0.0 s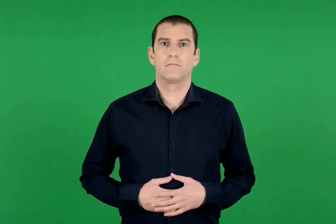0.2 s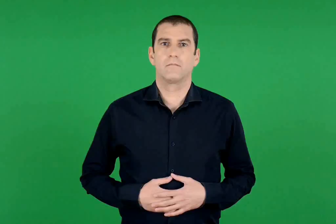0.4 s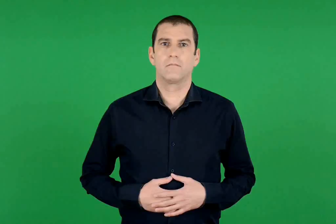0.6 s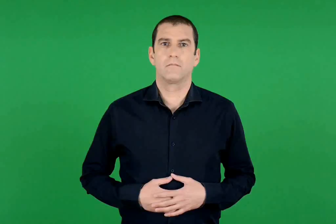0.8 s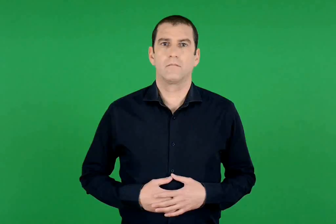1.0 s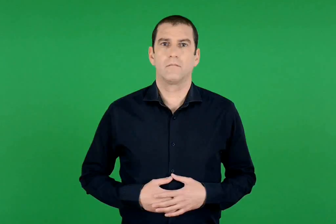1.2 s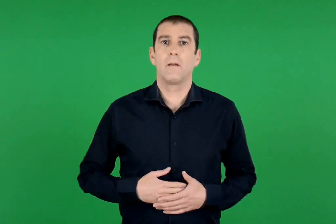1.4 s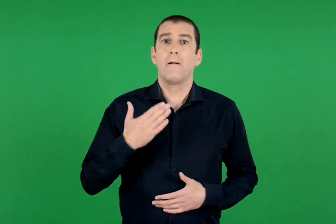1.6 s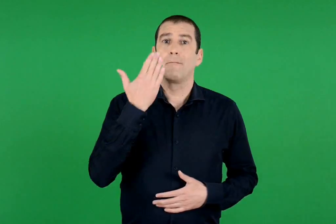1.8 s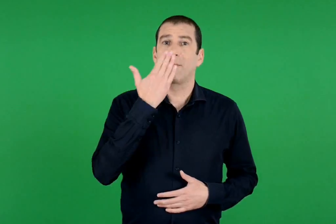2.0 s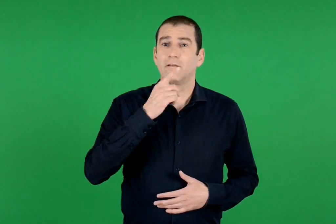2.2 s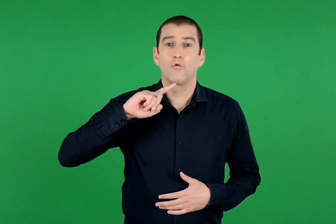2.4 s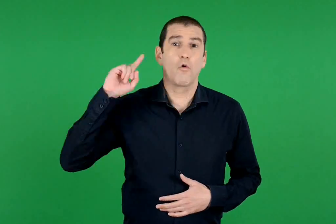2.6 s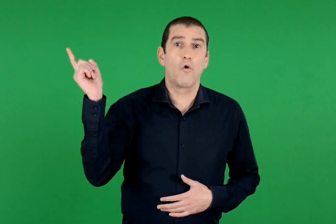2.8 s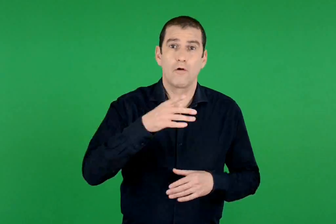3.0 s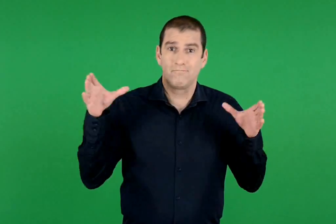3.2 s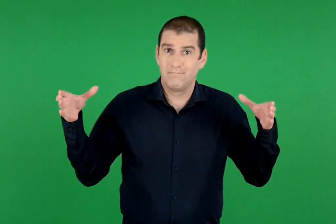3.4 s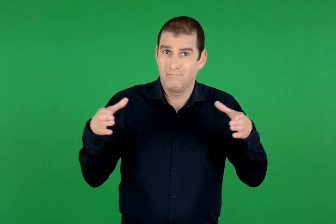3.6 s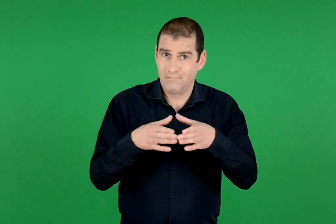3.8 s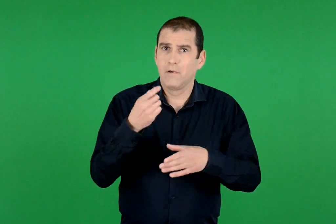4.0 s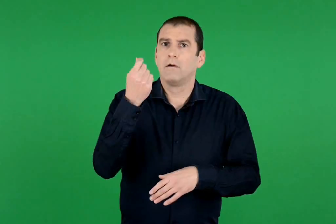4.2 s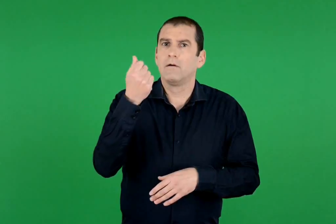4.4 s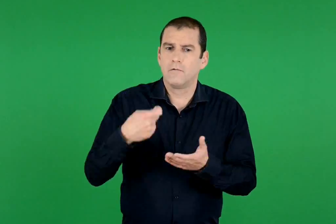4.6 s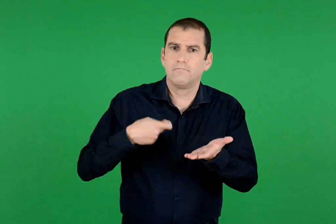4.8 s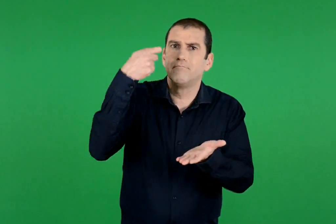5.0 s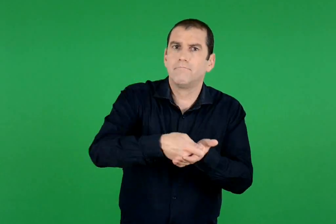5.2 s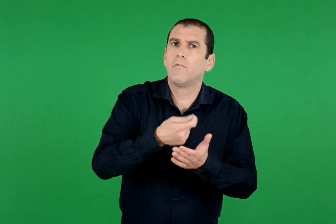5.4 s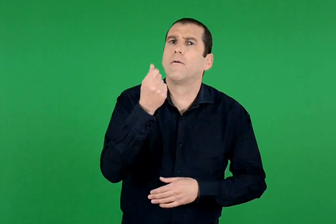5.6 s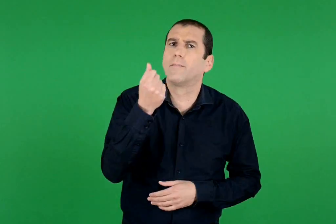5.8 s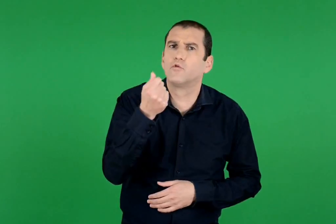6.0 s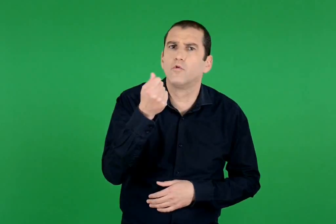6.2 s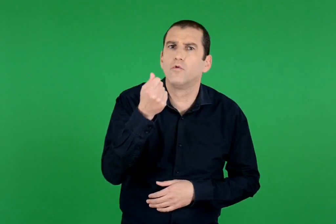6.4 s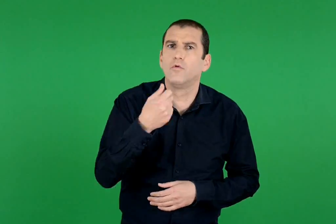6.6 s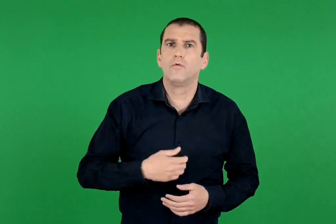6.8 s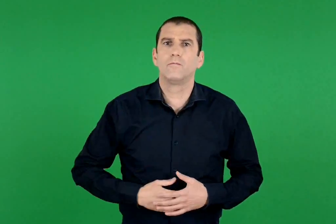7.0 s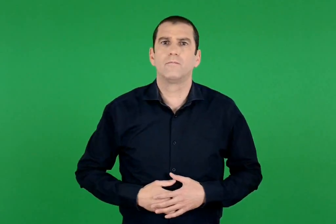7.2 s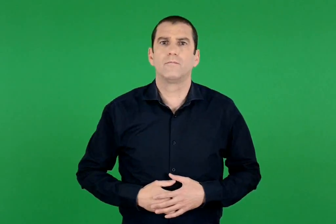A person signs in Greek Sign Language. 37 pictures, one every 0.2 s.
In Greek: πόσα χρήματα θα πληρώσουν όλοι οι μαθητές μαζί ;
